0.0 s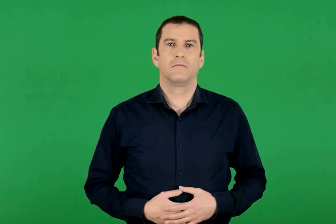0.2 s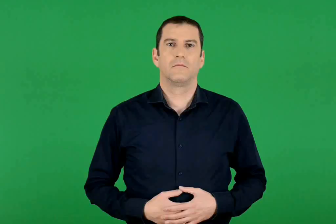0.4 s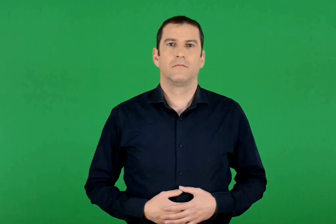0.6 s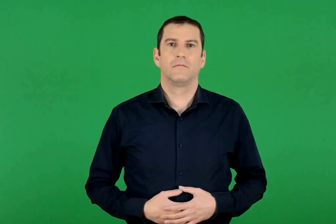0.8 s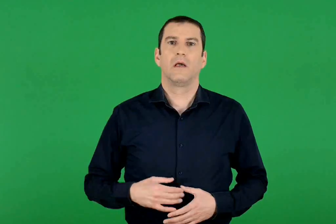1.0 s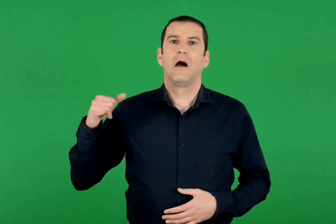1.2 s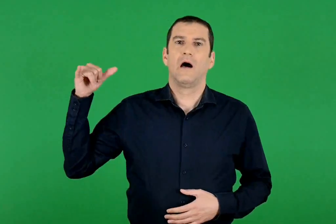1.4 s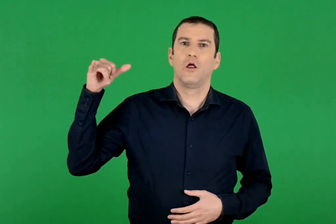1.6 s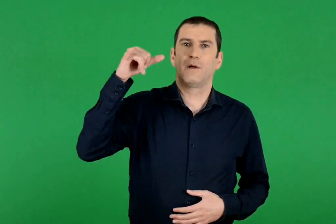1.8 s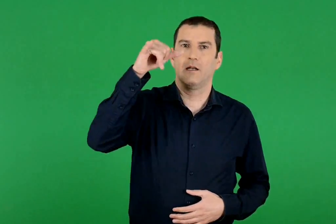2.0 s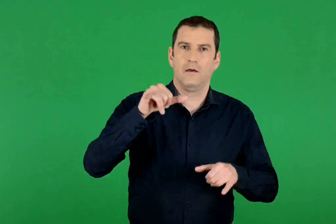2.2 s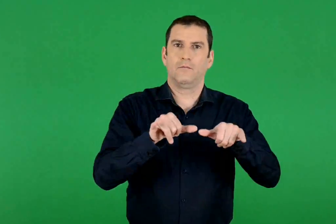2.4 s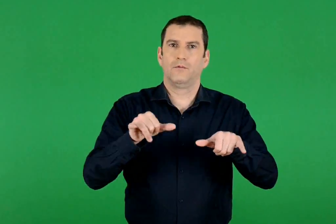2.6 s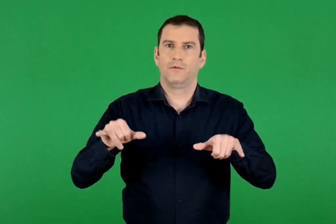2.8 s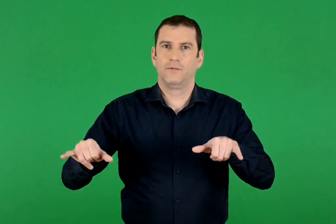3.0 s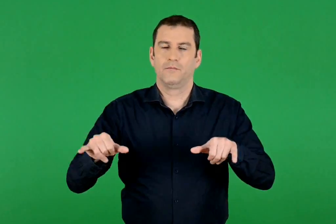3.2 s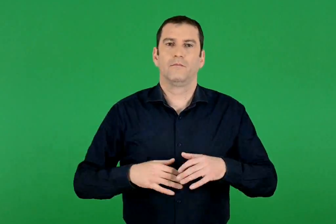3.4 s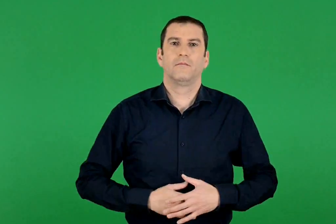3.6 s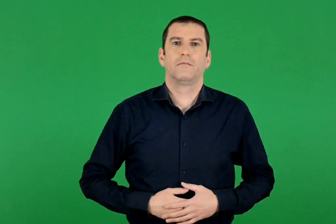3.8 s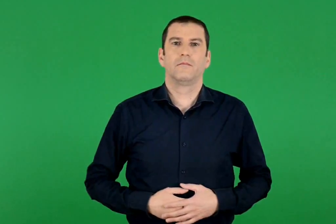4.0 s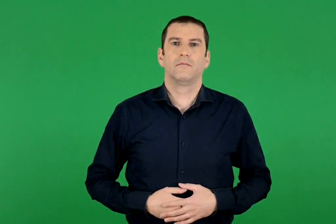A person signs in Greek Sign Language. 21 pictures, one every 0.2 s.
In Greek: αεροπλάνα
